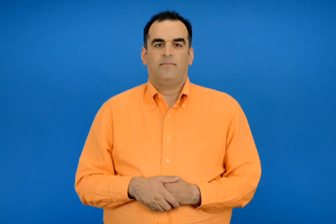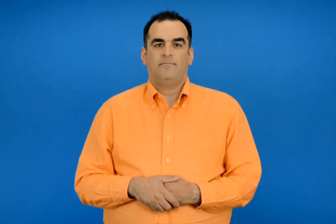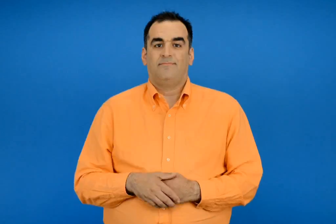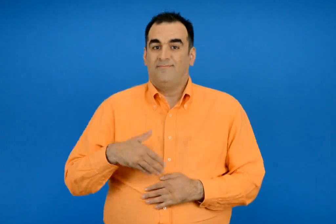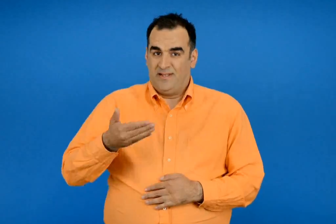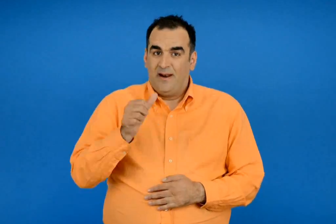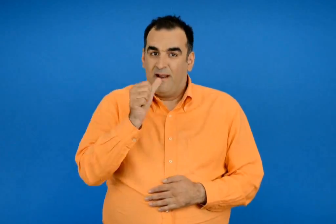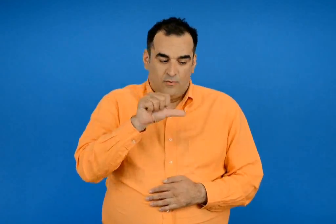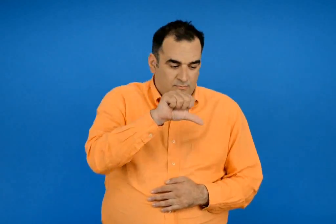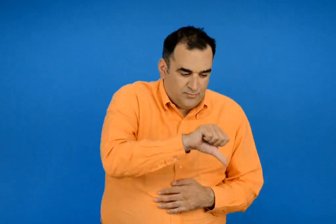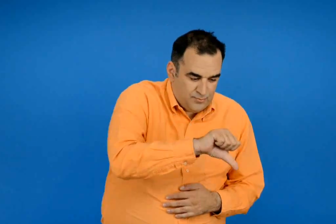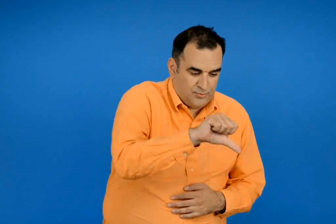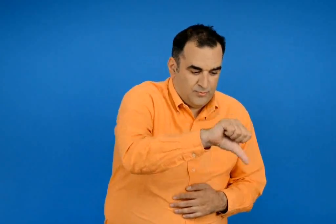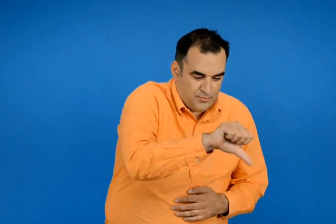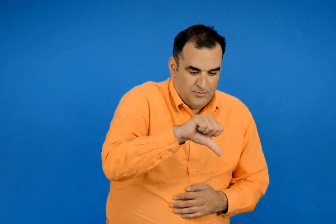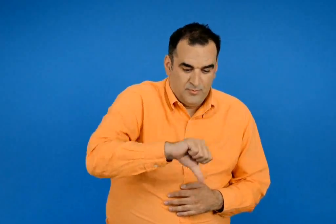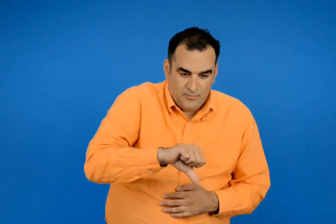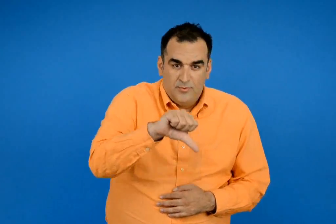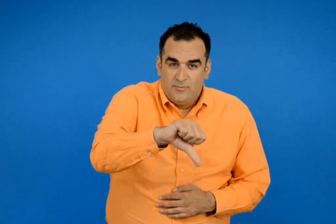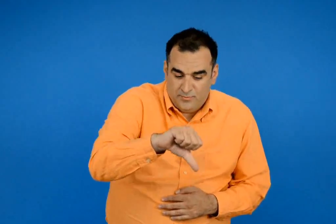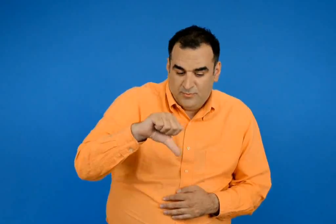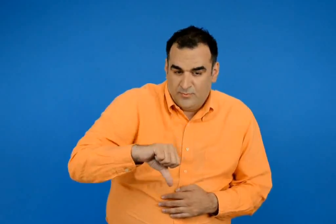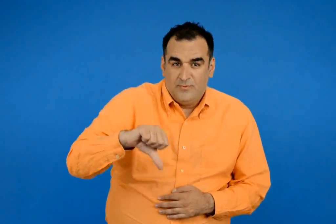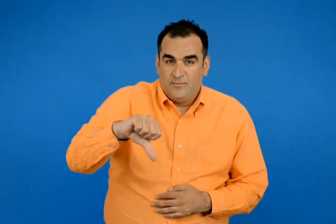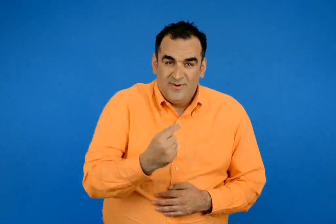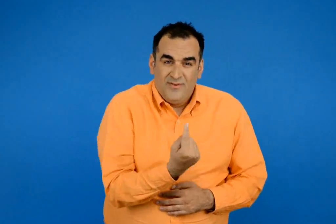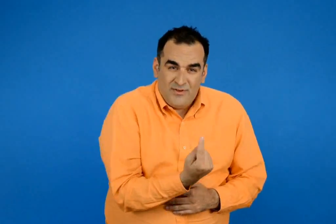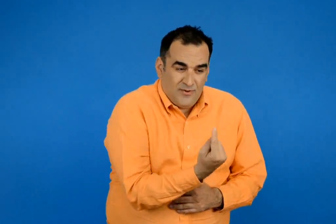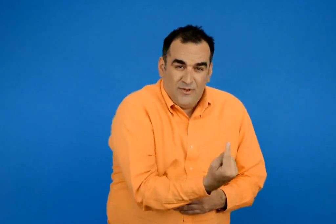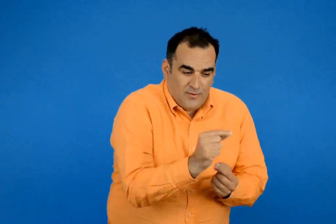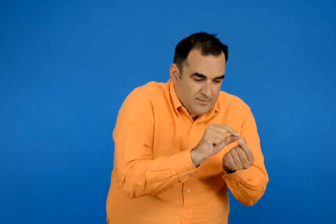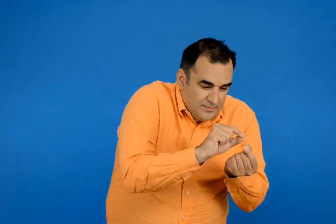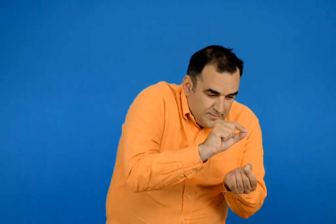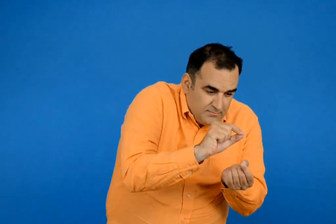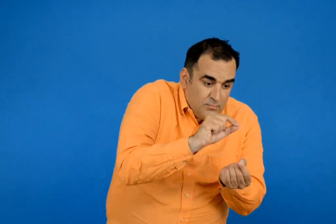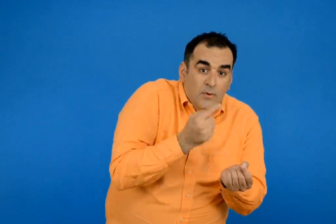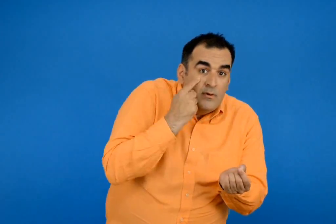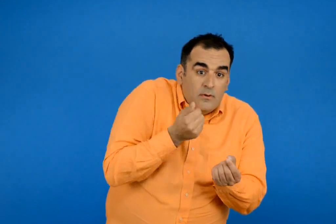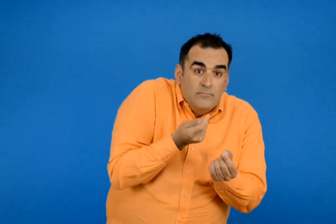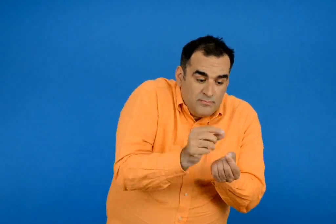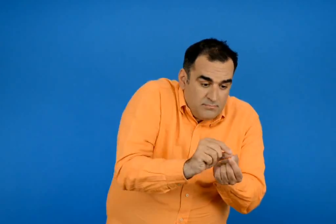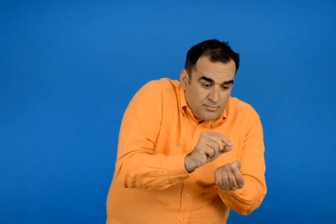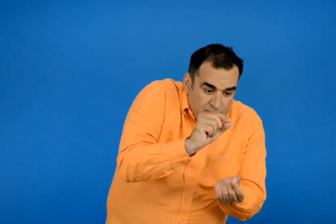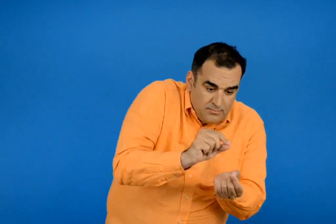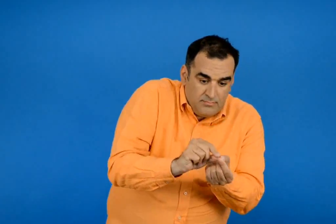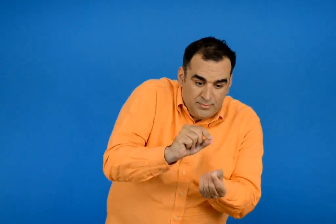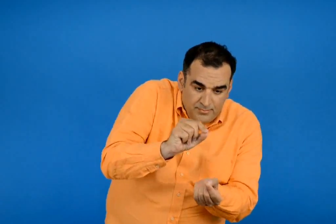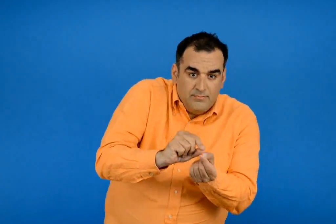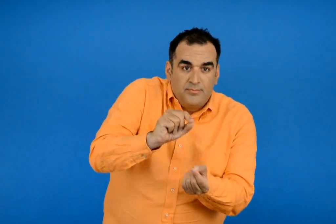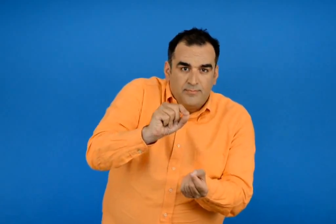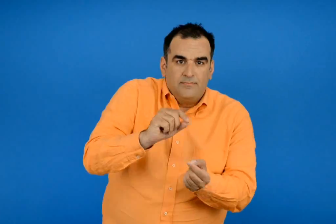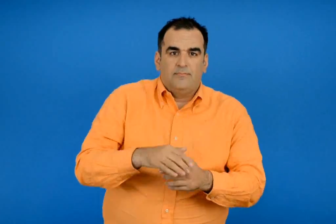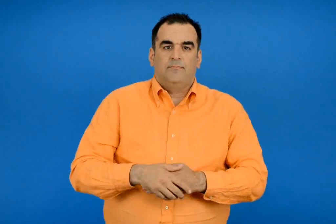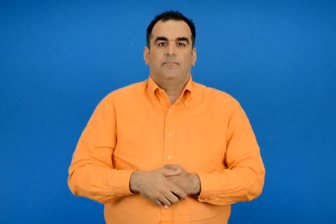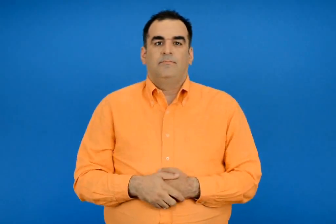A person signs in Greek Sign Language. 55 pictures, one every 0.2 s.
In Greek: στη συνέχεια ρίχνουμε συχνά νερό στον κήπο και μετρούμε το ύψος των νέων φυτών καθώς μεγαλώνουν
